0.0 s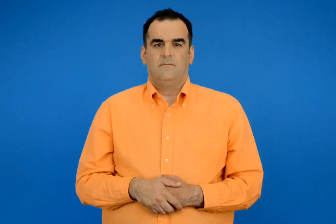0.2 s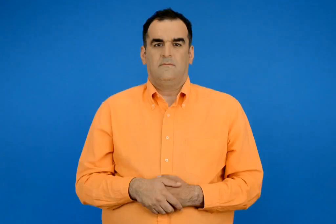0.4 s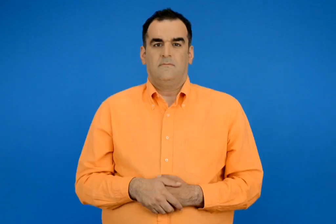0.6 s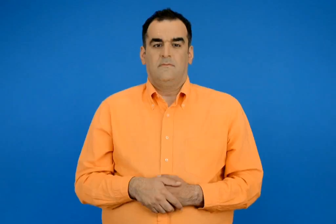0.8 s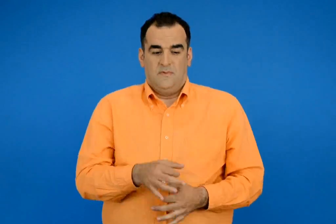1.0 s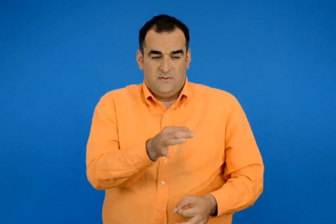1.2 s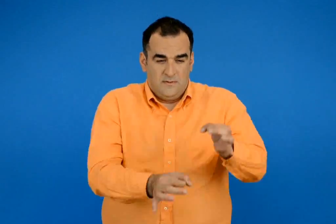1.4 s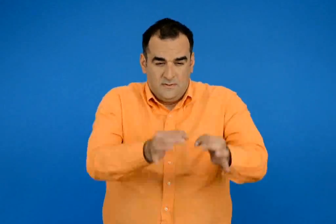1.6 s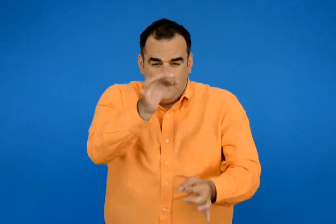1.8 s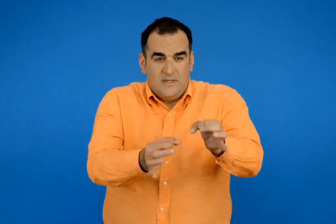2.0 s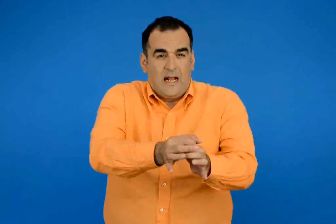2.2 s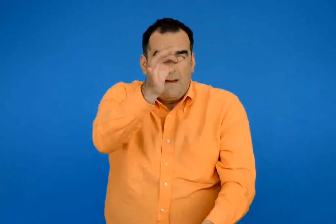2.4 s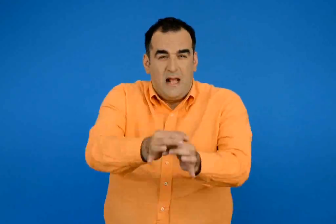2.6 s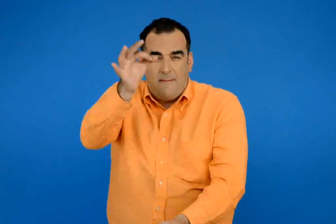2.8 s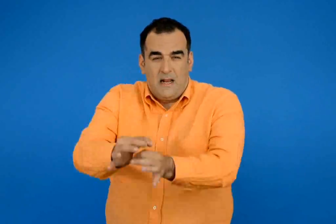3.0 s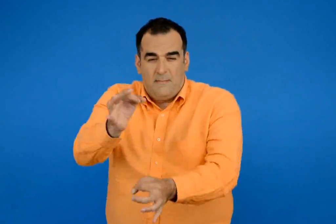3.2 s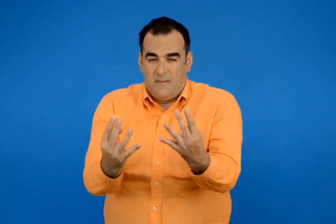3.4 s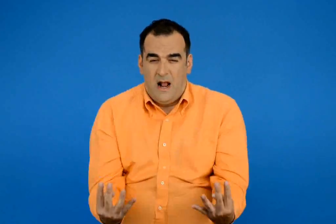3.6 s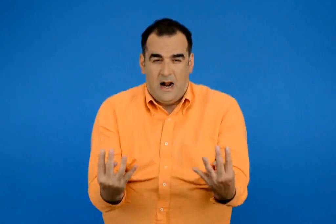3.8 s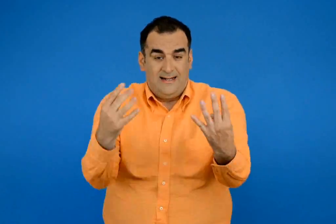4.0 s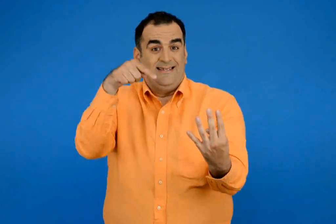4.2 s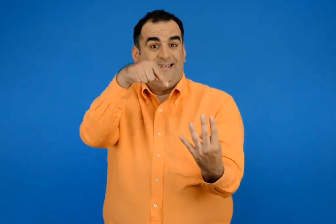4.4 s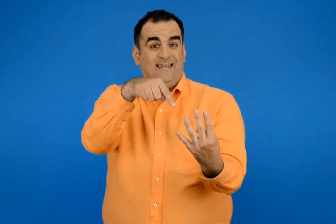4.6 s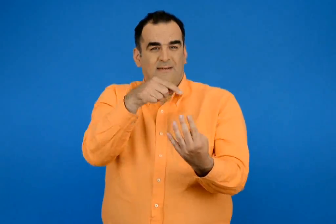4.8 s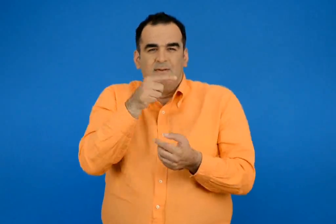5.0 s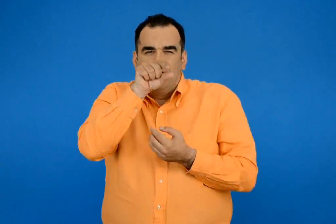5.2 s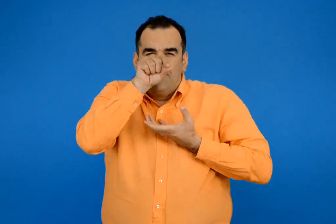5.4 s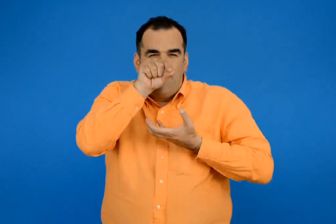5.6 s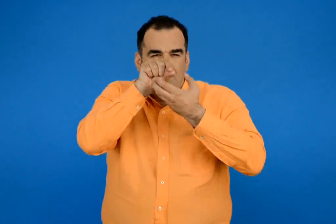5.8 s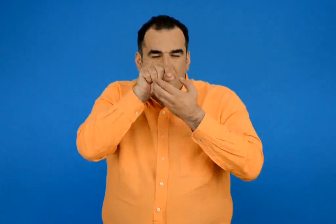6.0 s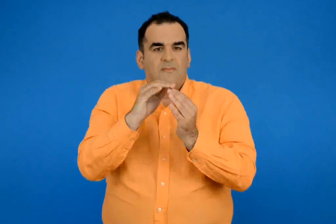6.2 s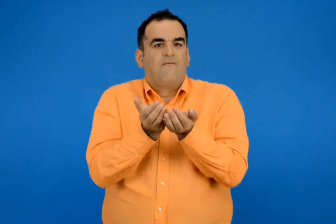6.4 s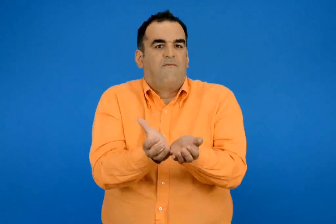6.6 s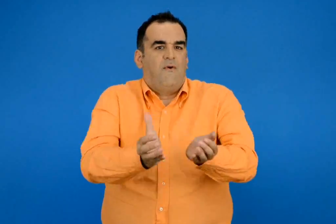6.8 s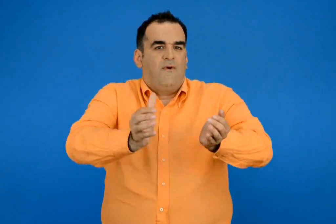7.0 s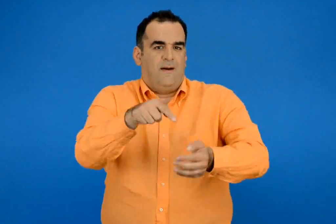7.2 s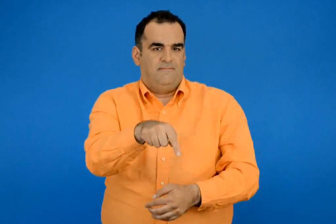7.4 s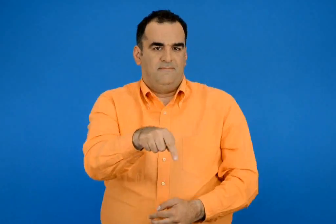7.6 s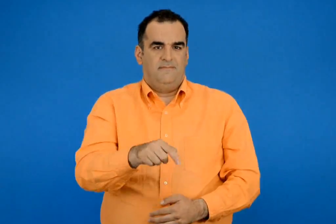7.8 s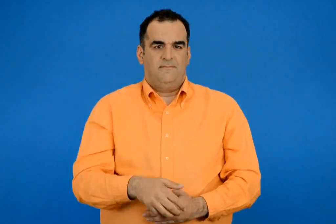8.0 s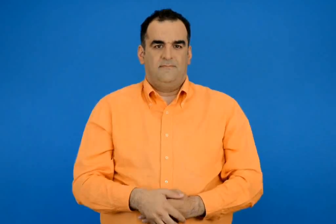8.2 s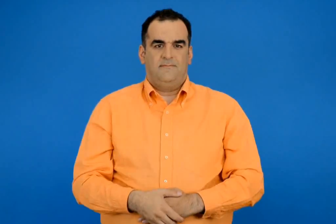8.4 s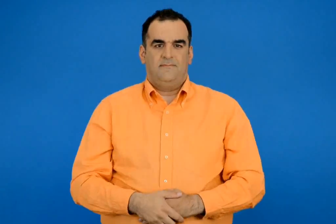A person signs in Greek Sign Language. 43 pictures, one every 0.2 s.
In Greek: στα καλαμιά οι πελεκάνοι χτίζουν πάντα τις φωλιές
